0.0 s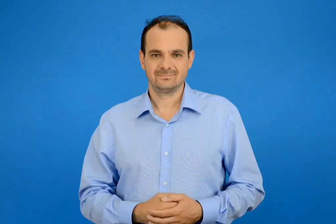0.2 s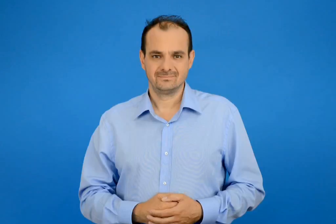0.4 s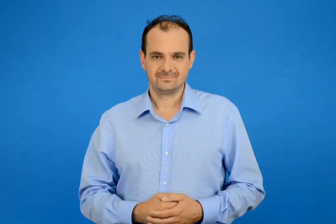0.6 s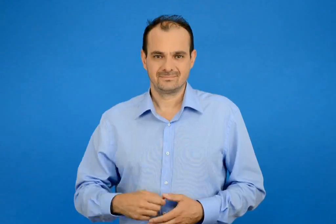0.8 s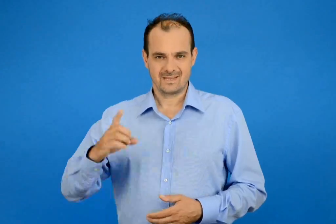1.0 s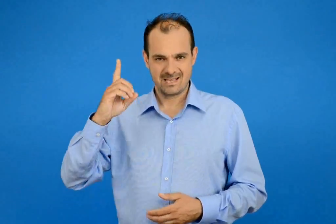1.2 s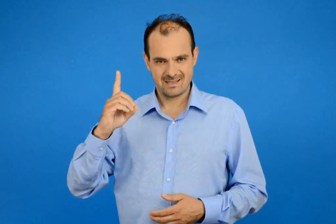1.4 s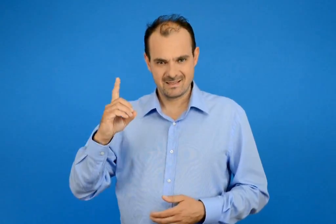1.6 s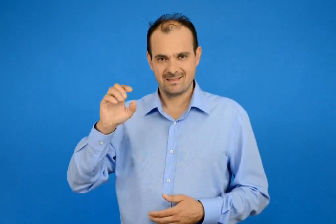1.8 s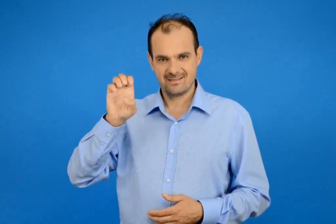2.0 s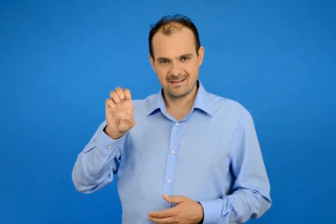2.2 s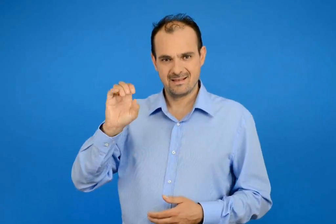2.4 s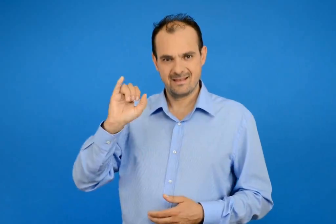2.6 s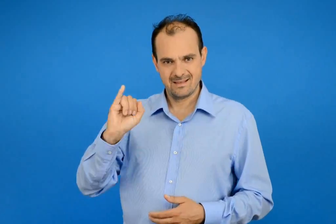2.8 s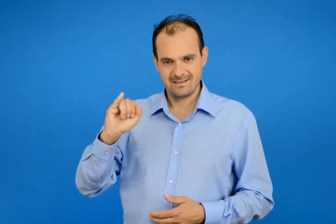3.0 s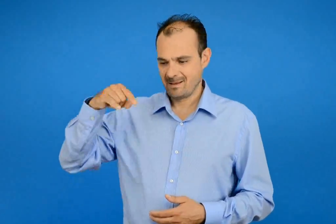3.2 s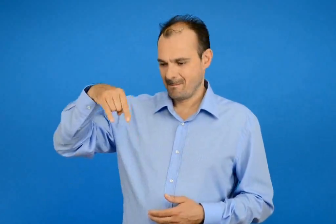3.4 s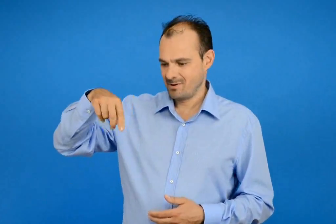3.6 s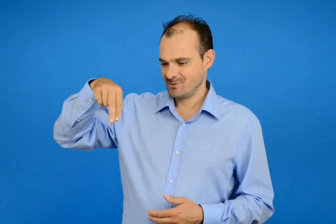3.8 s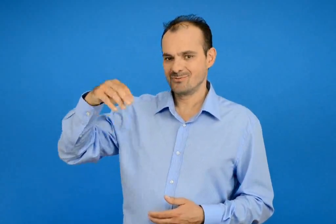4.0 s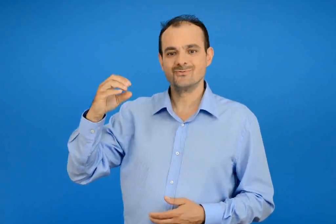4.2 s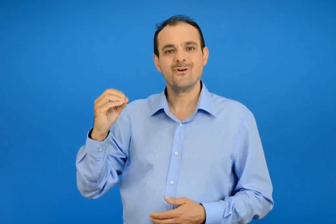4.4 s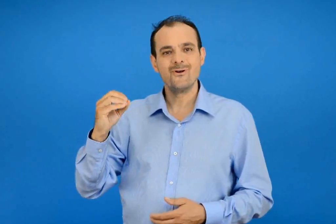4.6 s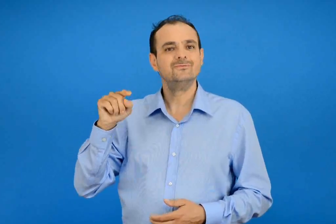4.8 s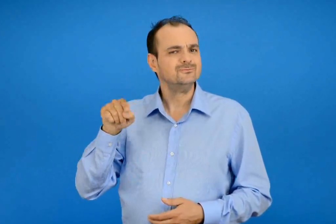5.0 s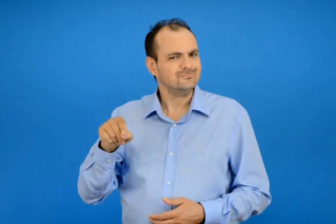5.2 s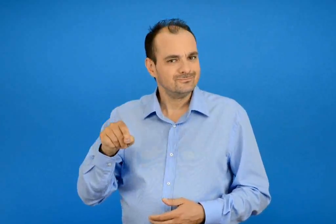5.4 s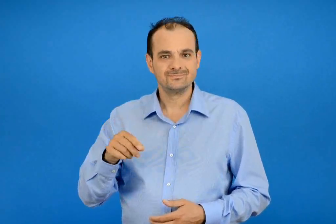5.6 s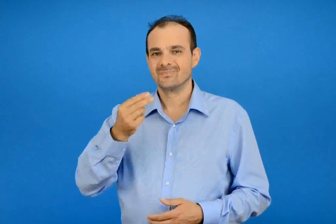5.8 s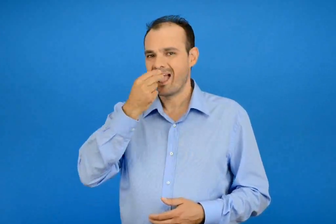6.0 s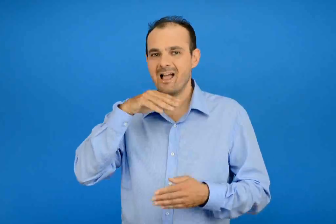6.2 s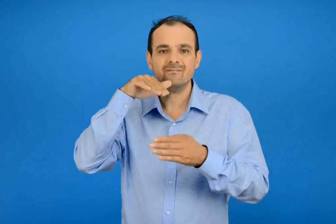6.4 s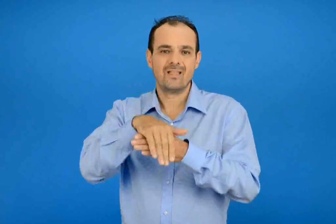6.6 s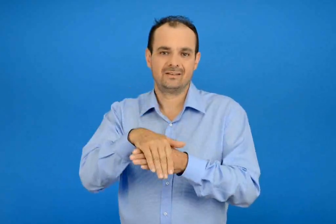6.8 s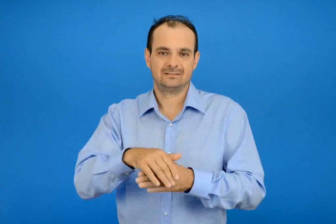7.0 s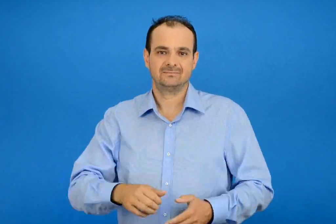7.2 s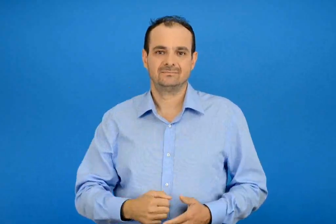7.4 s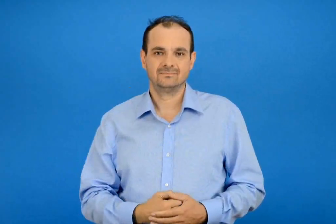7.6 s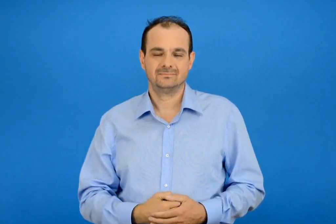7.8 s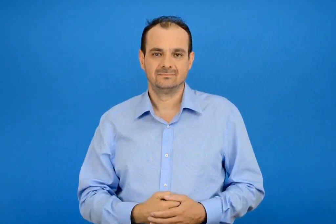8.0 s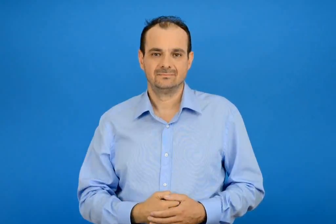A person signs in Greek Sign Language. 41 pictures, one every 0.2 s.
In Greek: δείπνο το βραδυνό φαγητό
